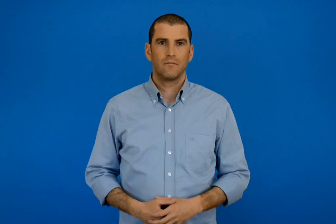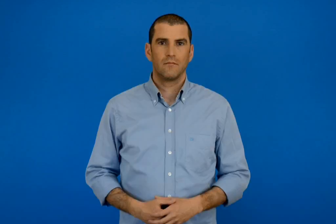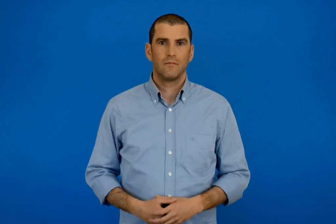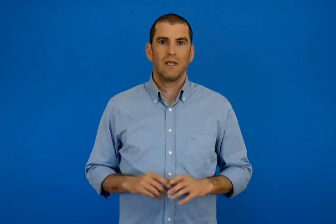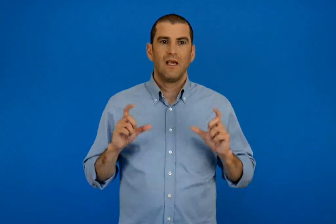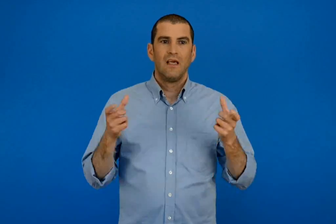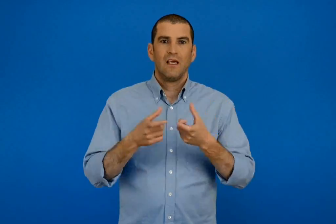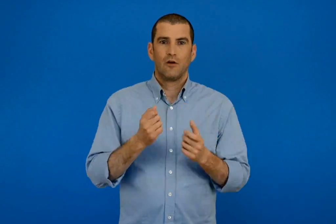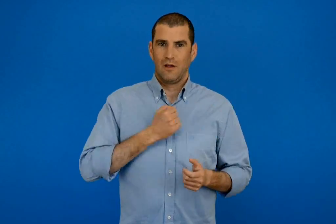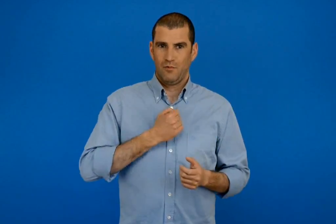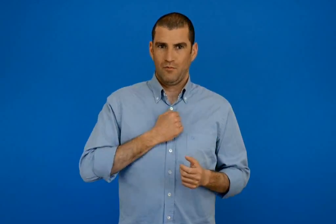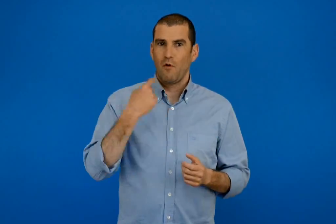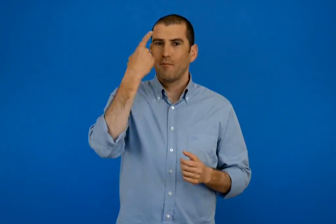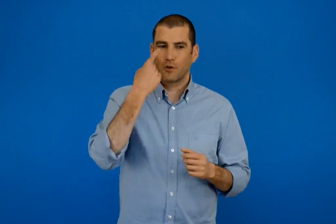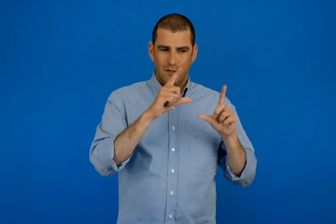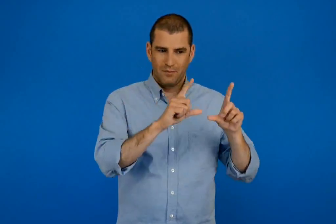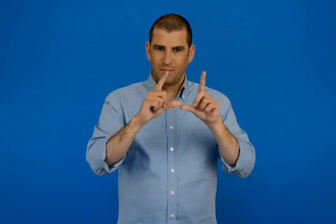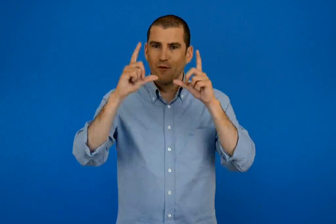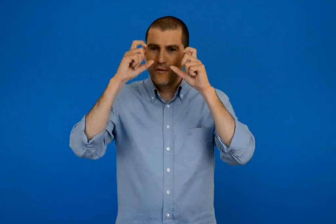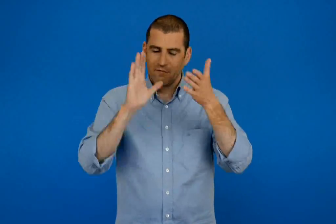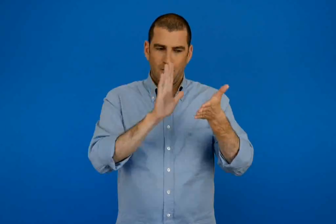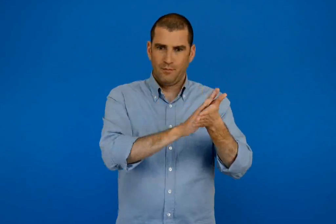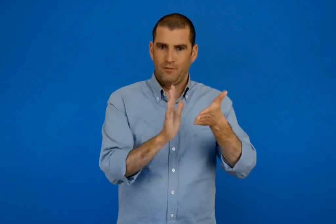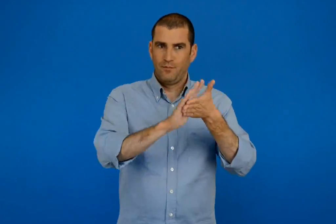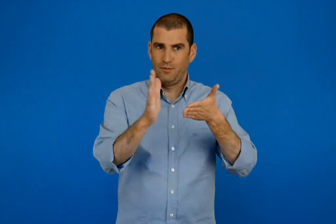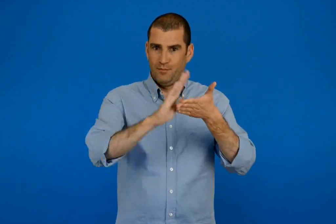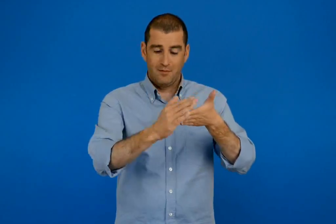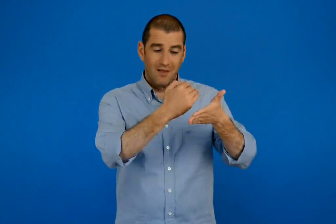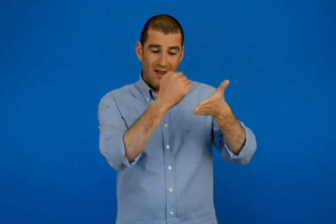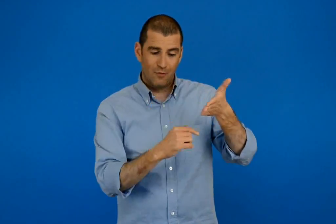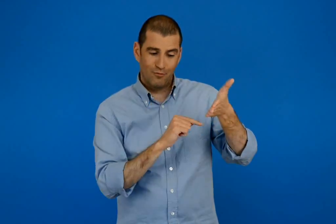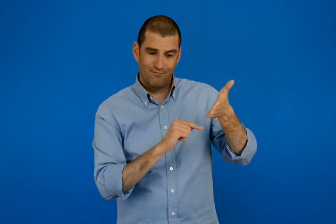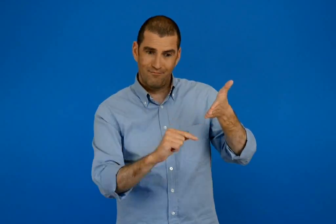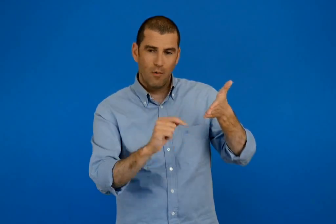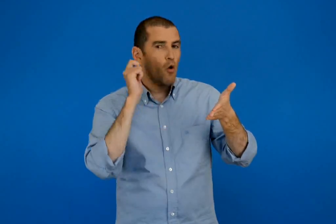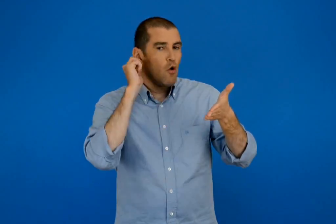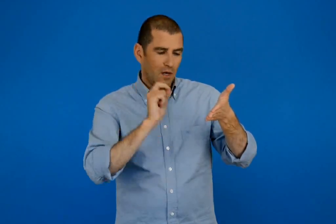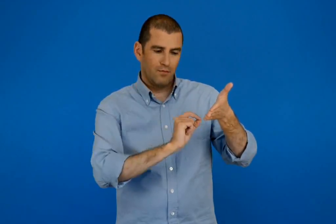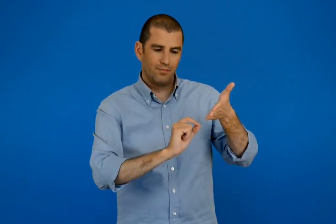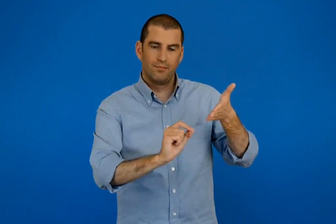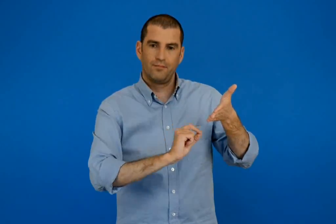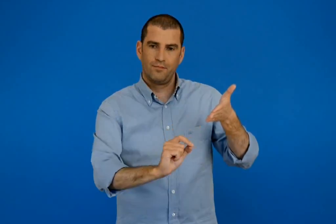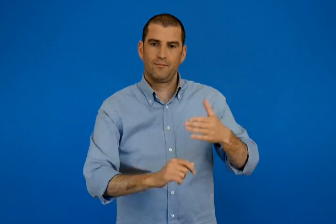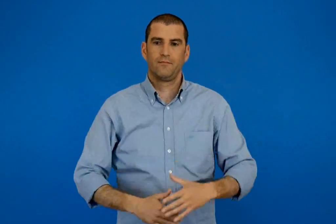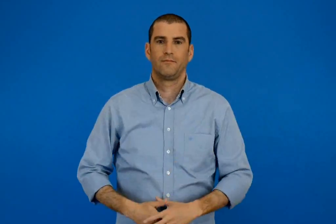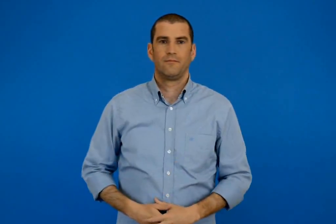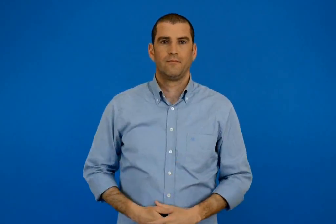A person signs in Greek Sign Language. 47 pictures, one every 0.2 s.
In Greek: κολλάω φωτογραφίες με τα πρόσωπα της οικογένειας μου γραφώ τα ονόματα τους στις γραμμές
